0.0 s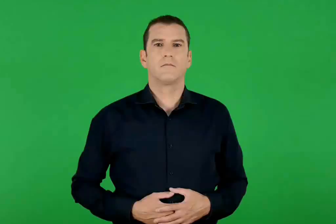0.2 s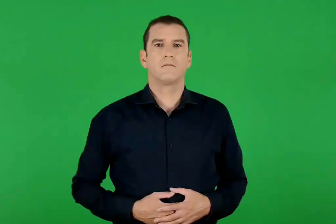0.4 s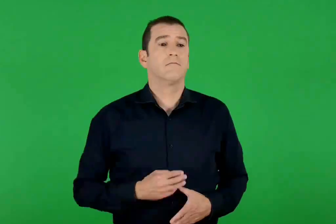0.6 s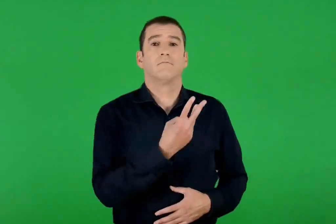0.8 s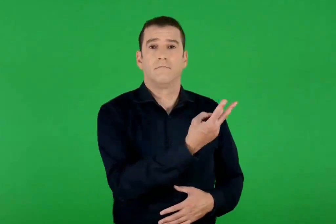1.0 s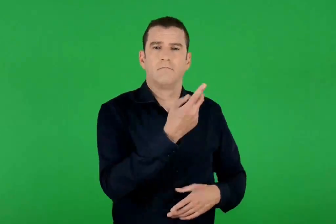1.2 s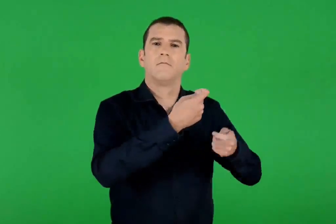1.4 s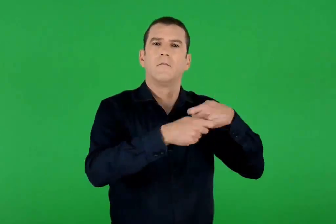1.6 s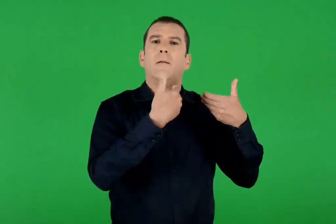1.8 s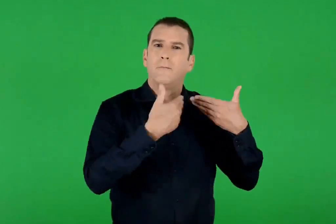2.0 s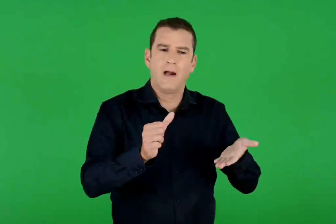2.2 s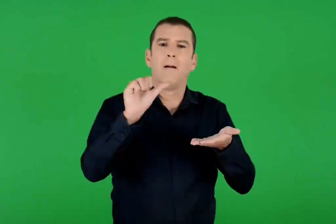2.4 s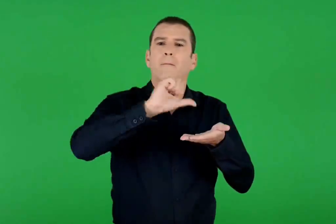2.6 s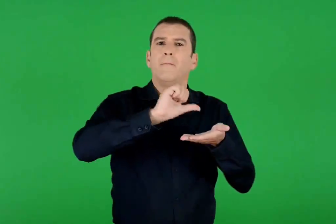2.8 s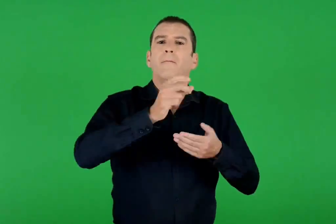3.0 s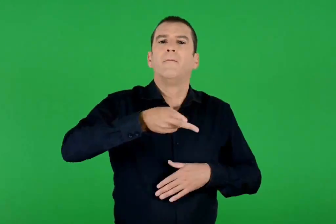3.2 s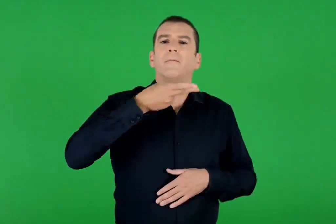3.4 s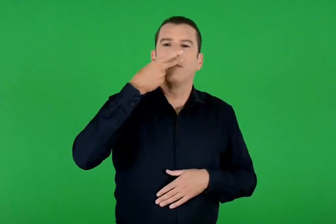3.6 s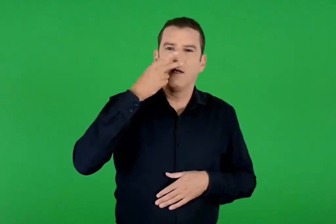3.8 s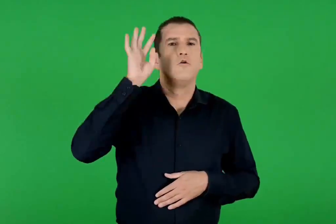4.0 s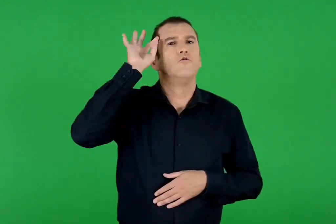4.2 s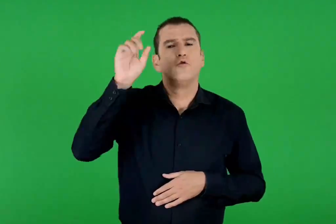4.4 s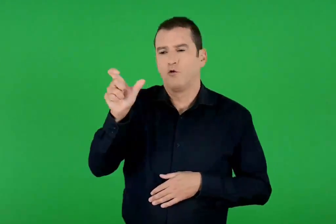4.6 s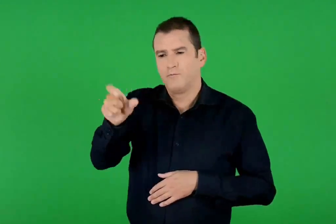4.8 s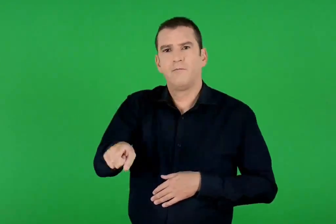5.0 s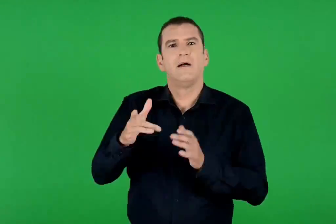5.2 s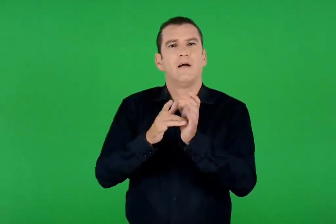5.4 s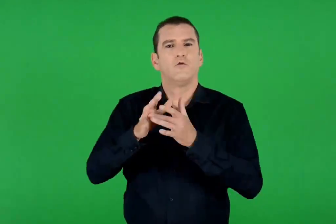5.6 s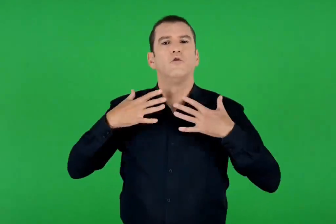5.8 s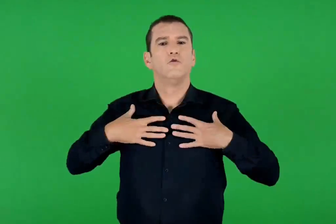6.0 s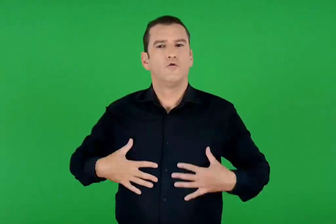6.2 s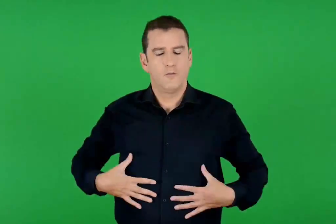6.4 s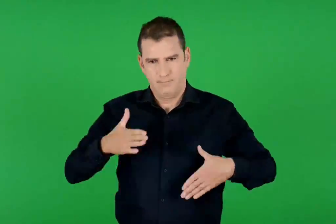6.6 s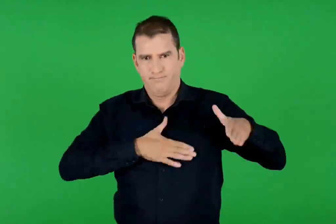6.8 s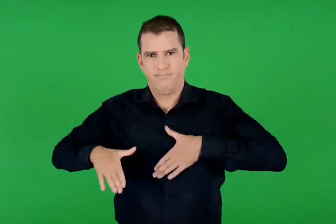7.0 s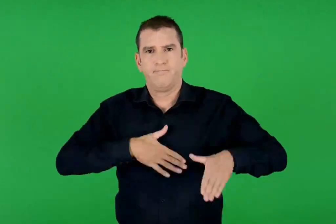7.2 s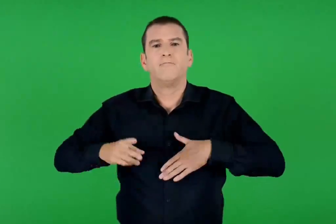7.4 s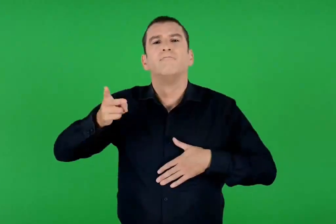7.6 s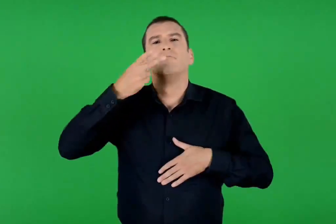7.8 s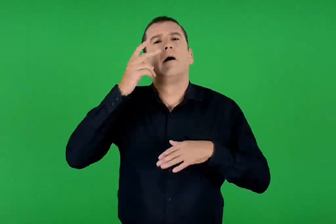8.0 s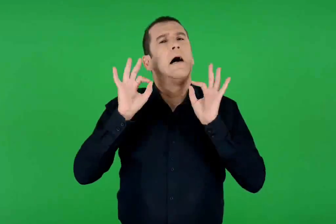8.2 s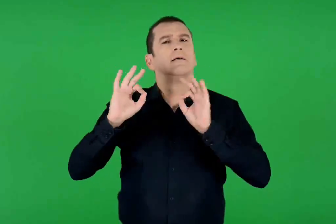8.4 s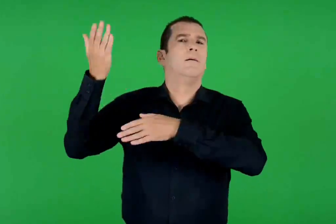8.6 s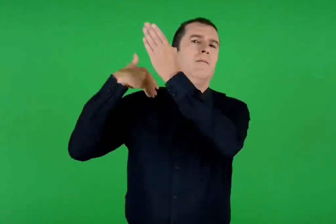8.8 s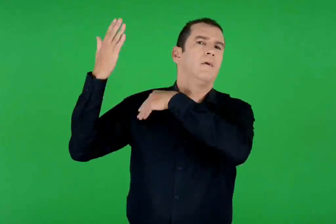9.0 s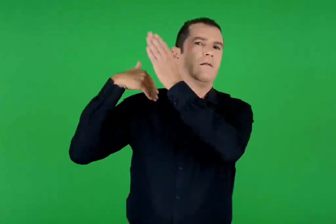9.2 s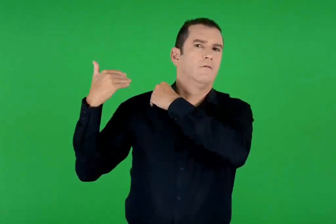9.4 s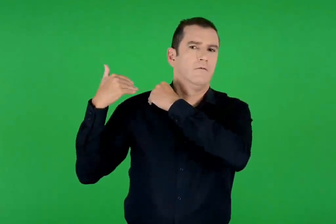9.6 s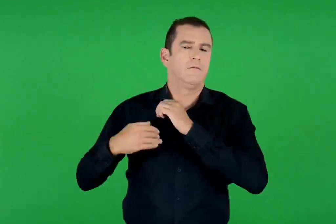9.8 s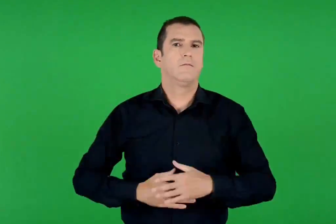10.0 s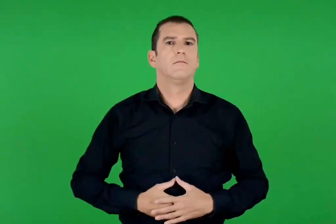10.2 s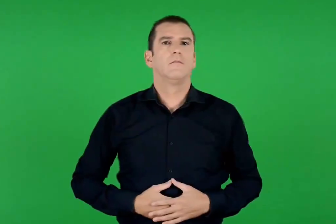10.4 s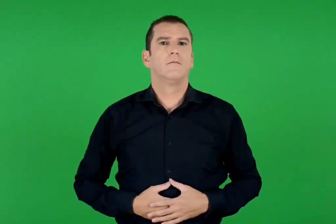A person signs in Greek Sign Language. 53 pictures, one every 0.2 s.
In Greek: είχαν αγοράσει μύρα , για να αρωματίσουν το σώμα του χριστού , όπως συνήθιζαν τότε
